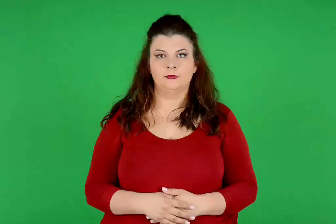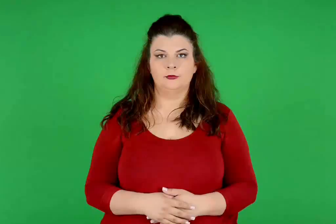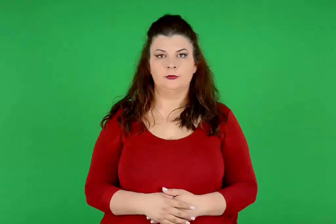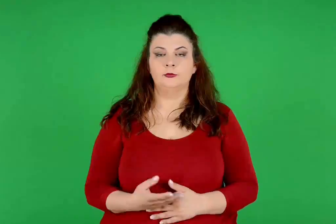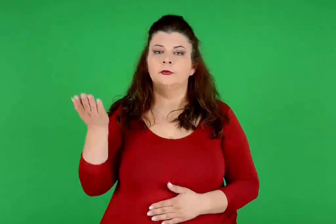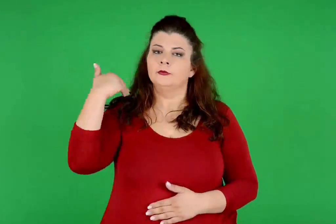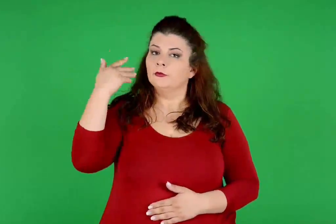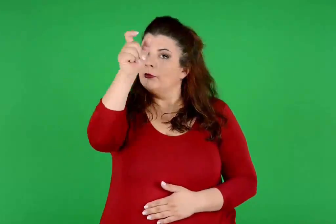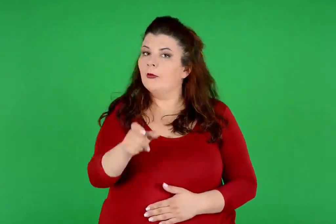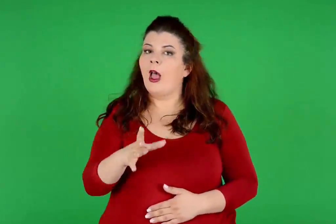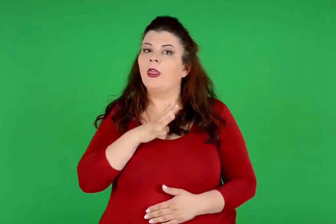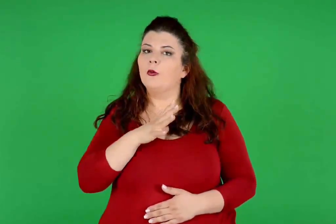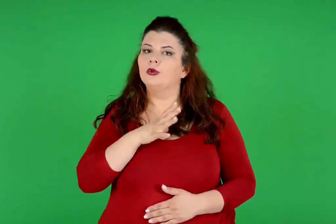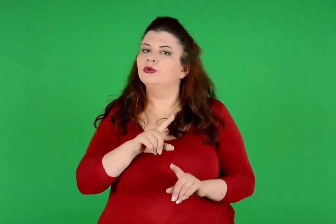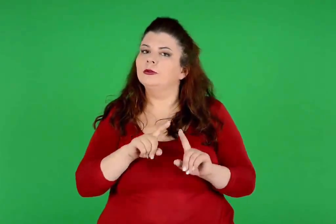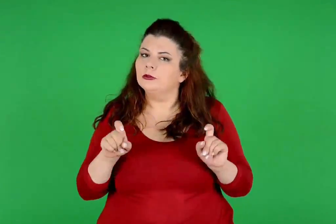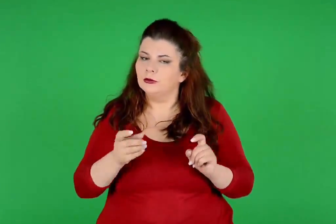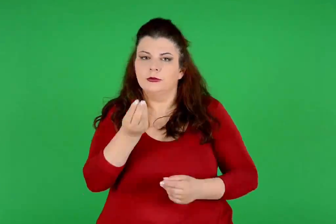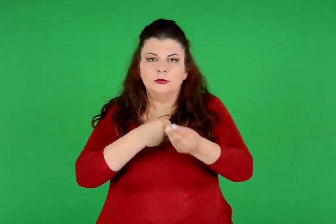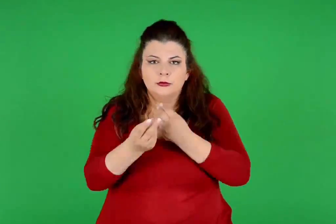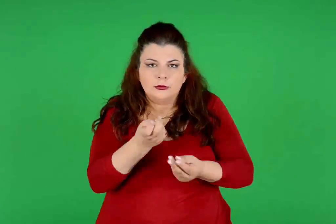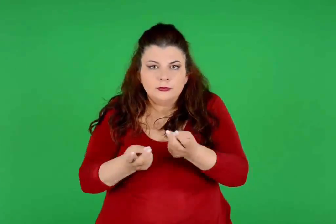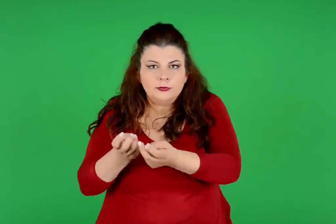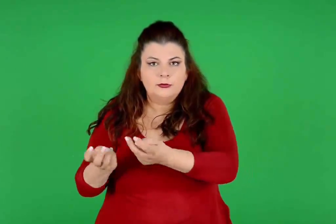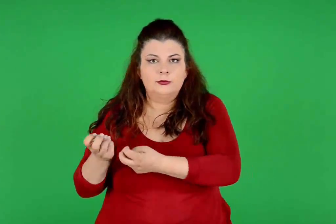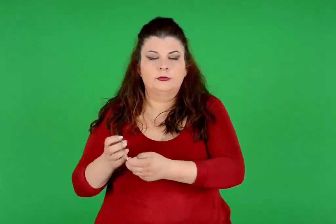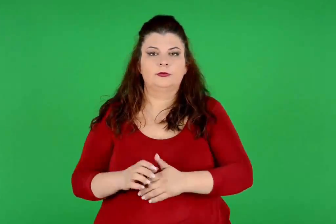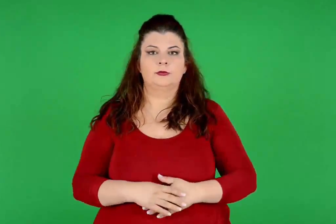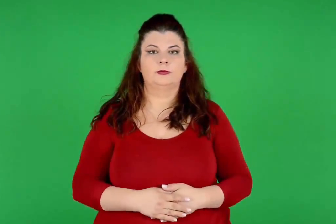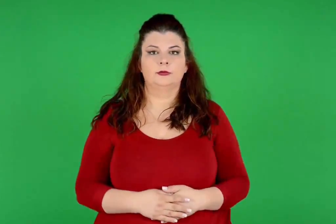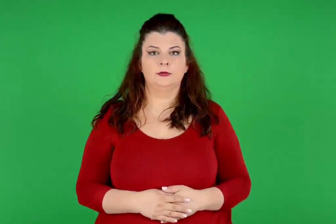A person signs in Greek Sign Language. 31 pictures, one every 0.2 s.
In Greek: όταν ο άνθρωπος ήταν τροφοσυλλέκτης
